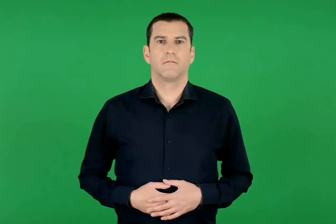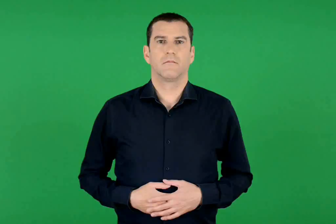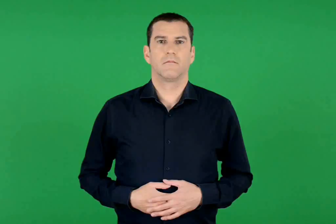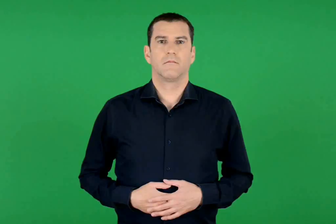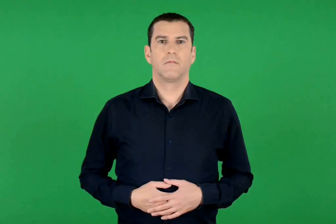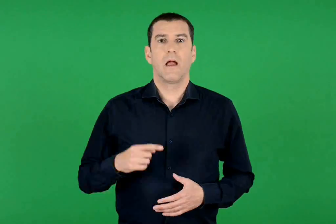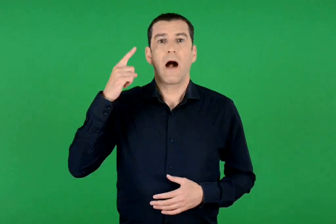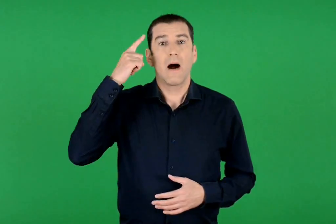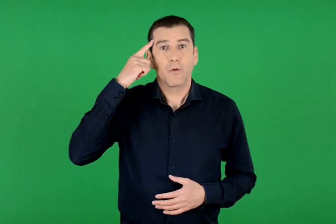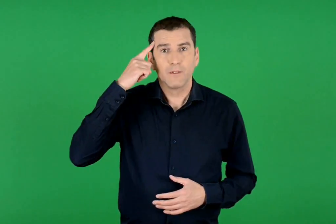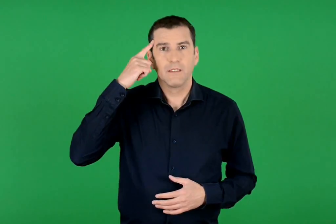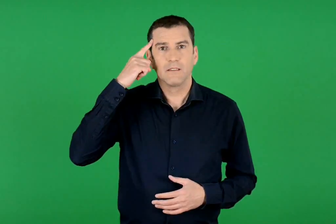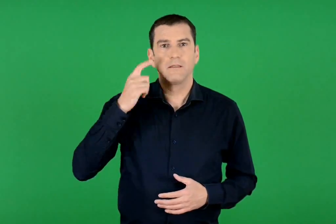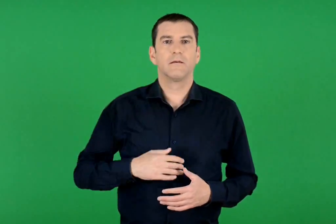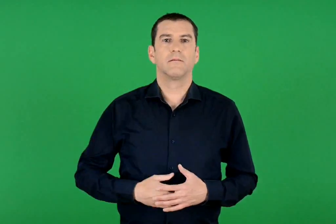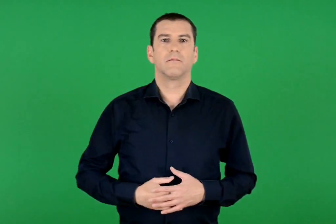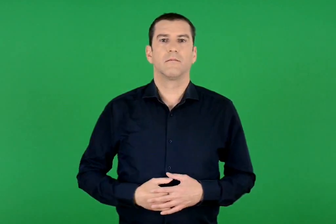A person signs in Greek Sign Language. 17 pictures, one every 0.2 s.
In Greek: η α π ο ψ ι ς
